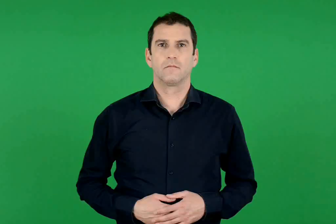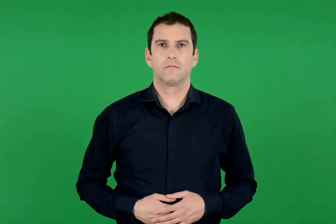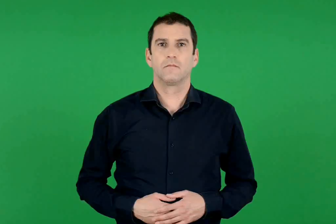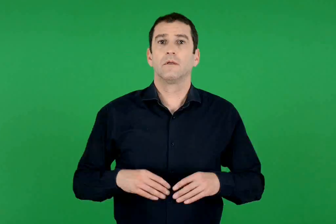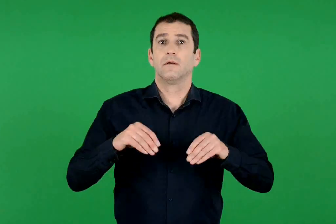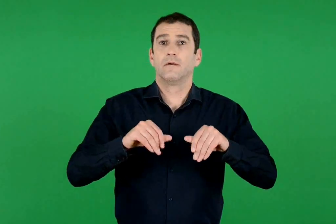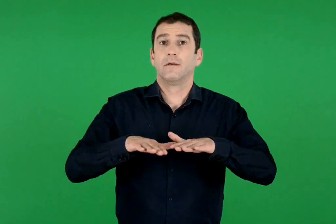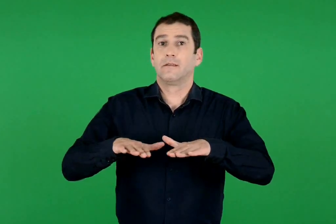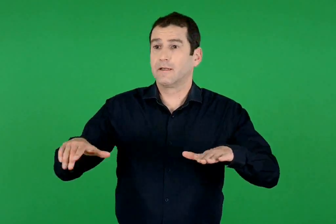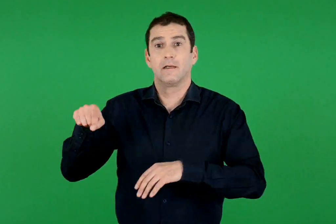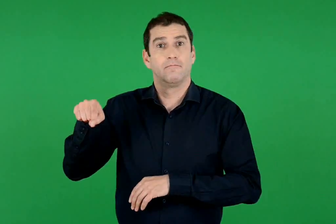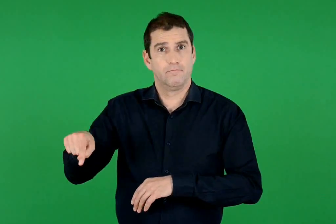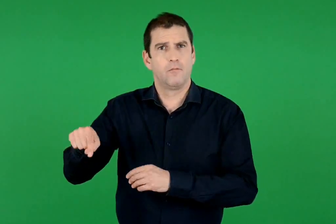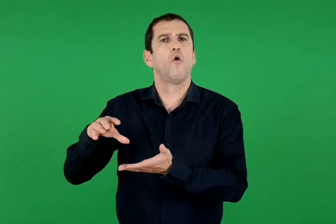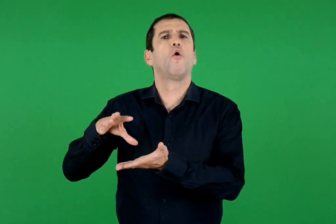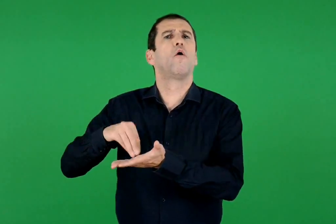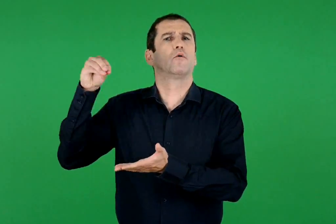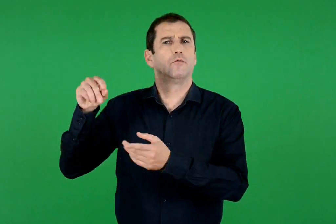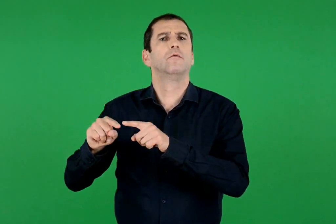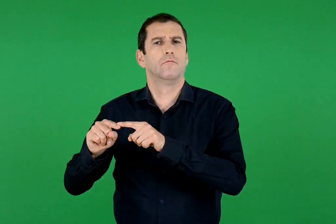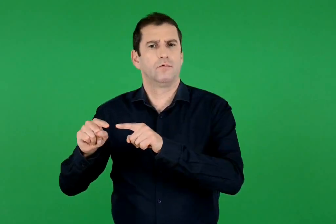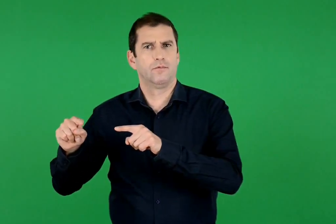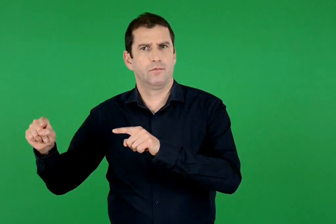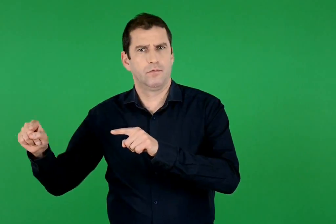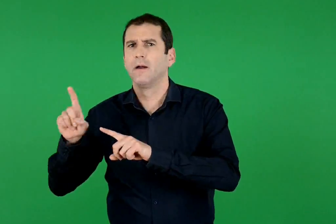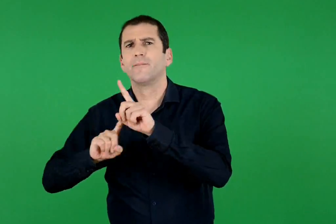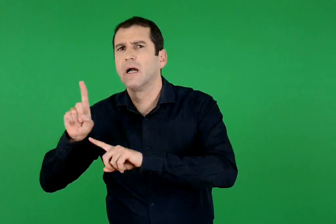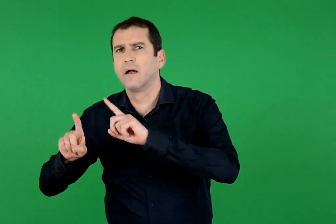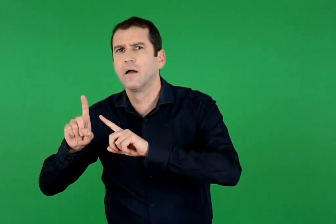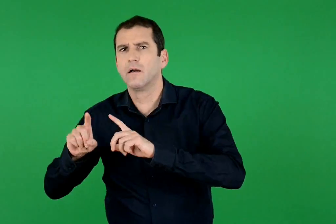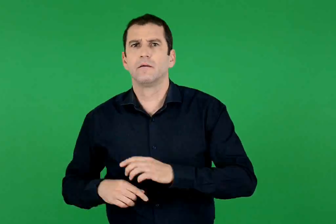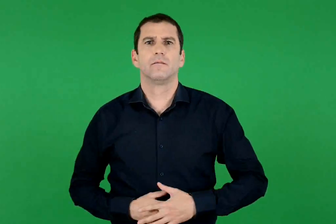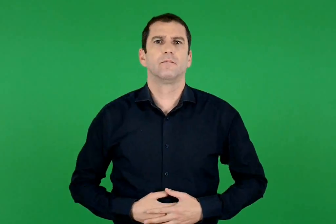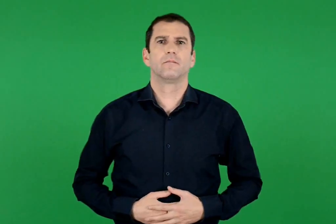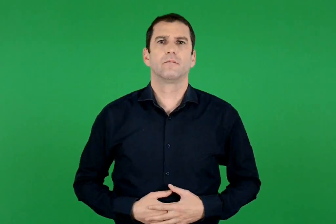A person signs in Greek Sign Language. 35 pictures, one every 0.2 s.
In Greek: στη στεριά , όπως ποια είναι ;
